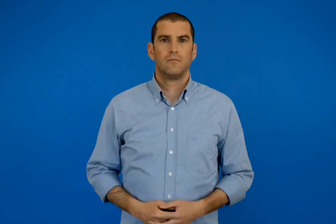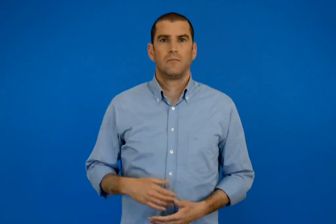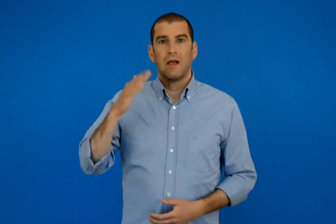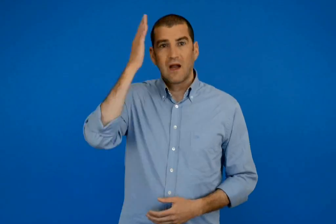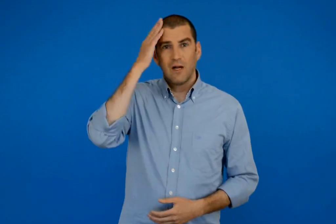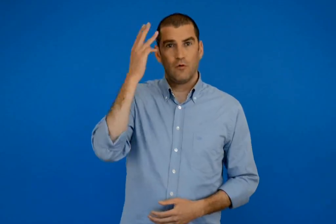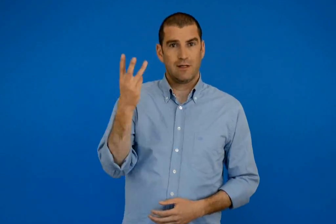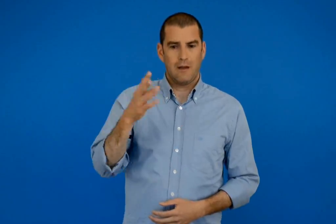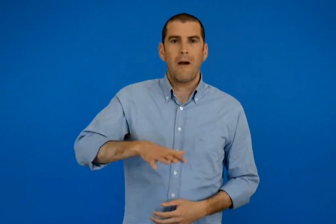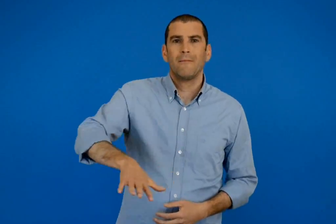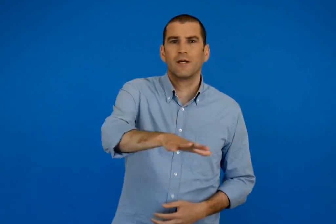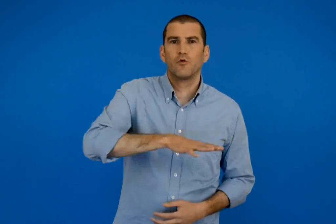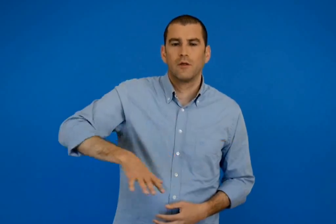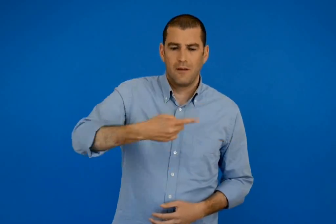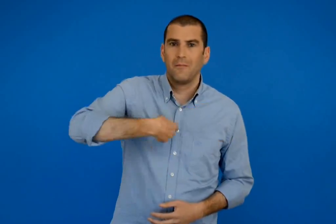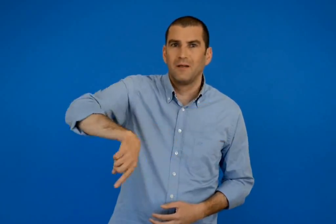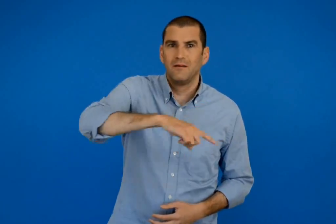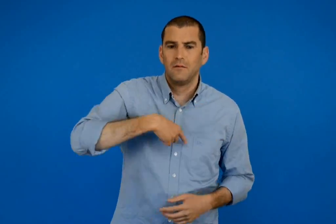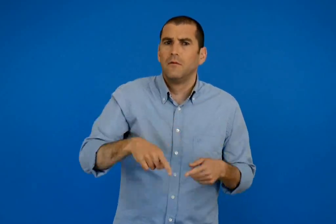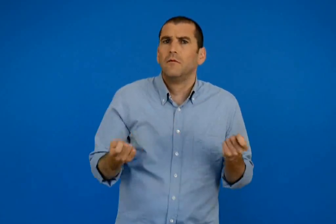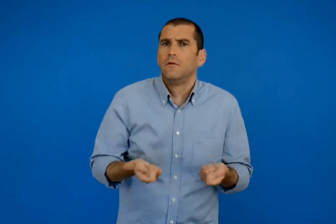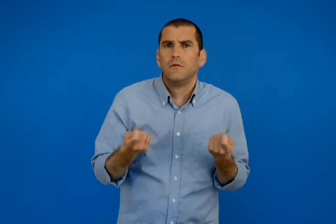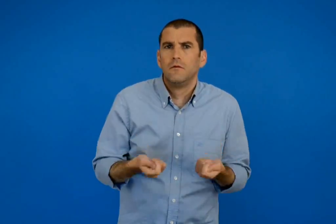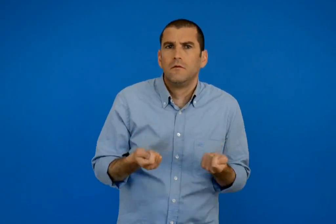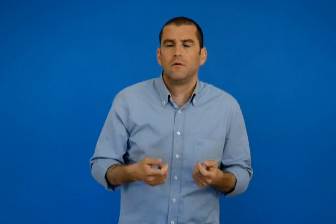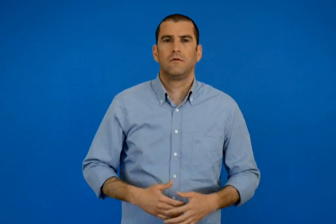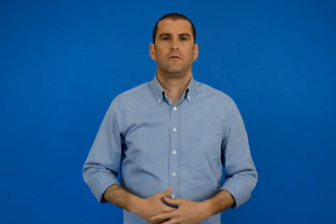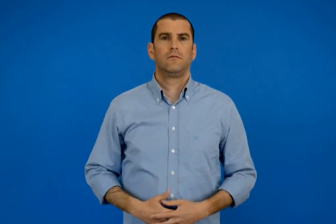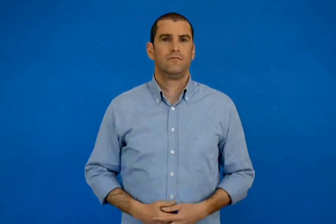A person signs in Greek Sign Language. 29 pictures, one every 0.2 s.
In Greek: κεφάλαιο 3 τι συμβαίνει στην περιοχή µας ;
